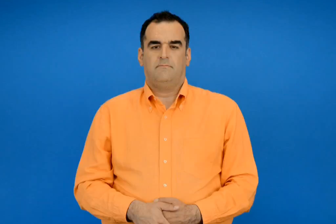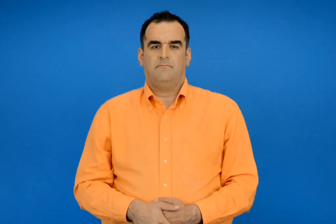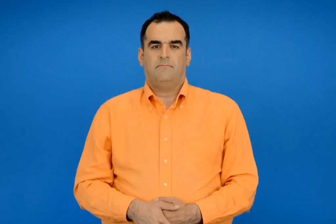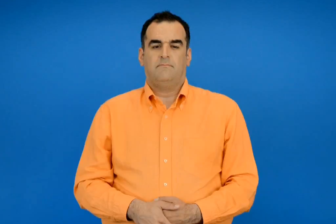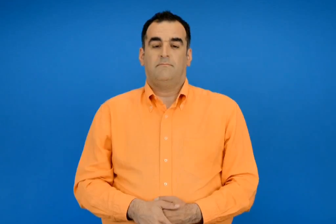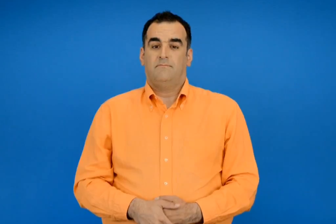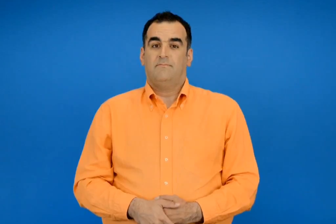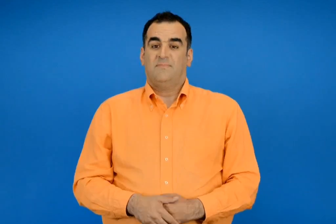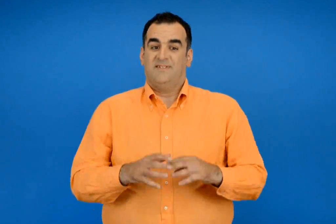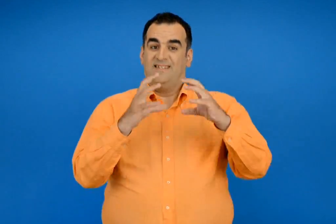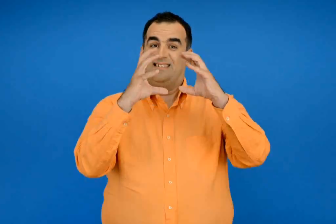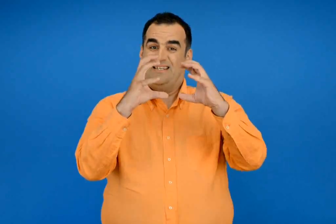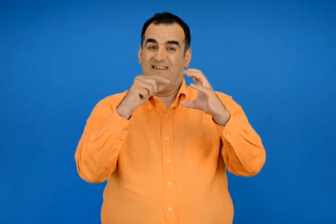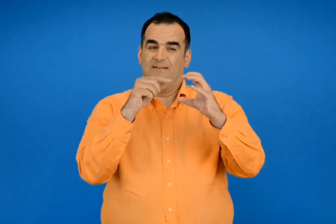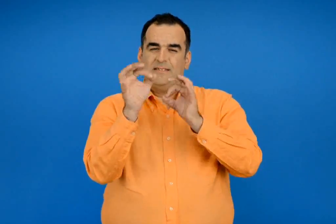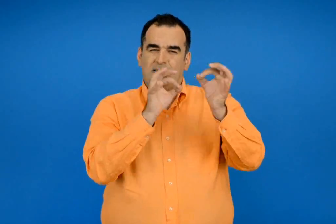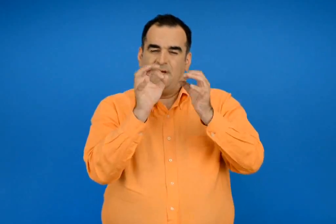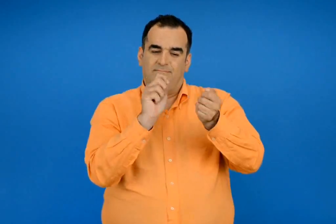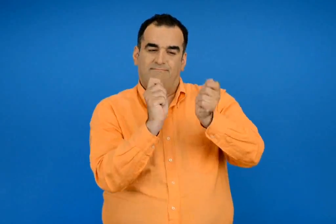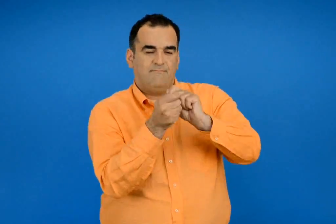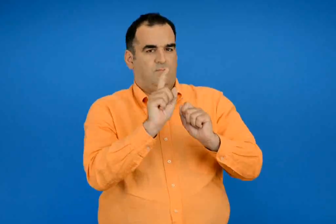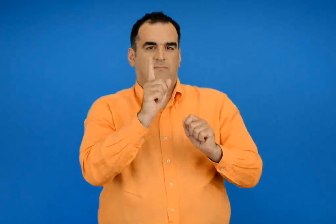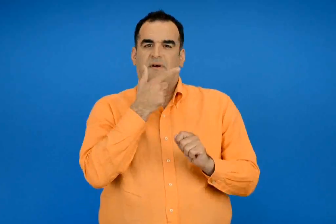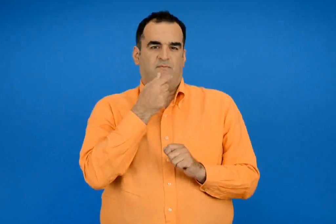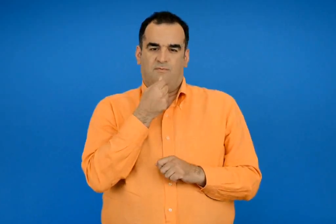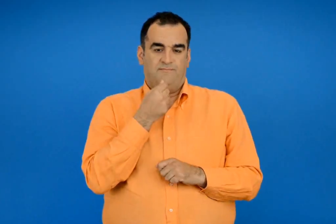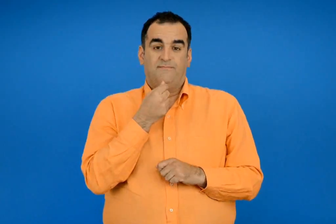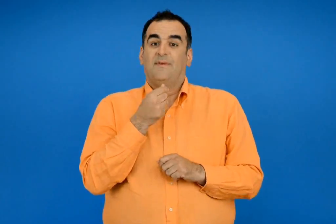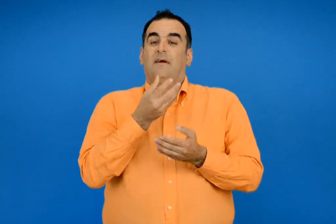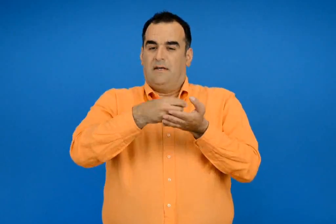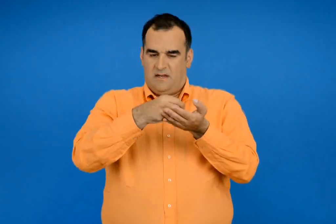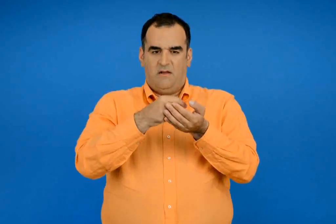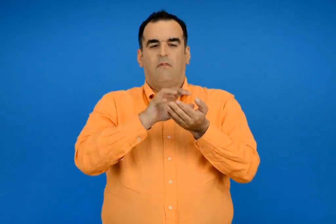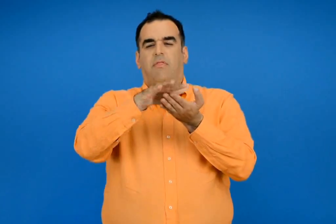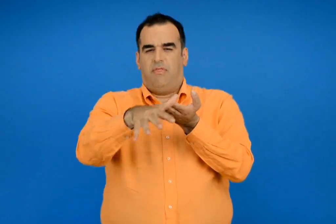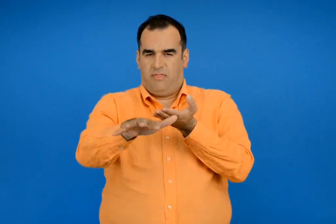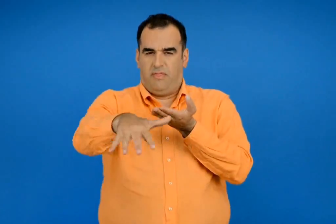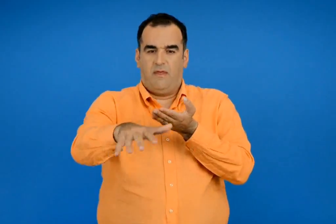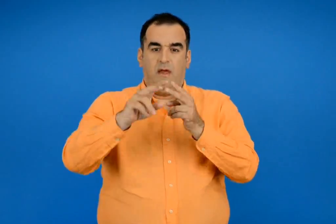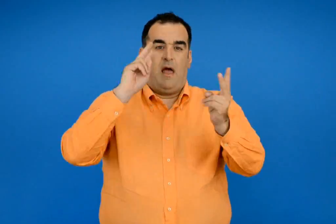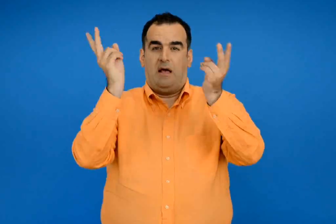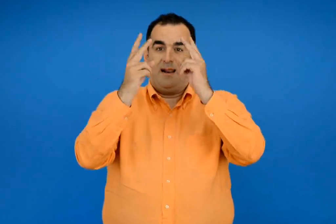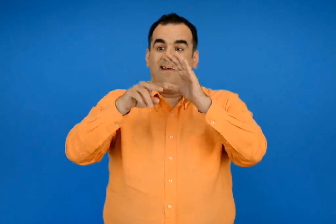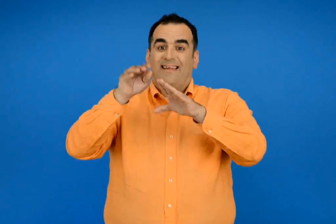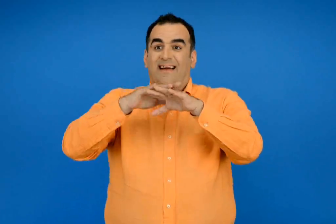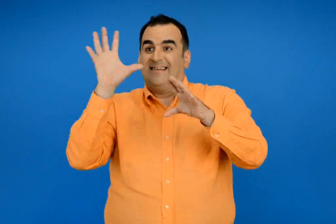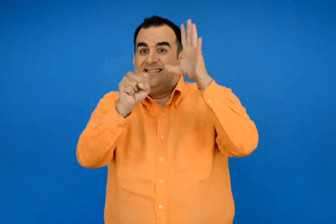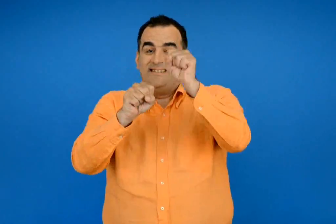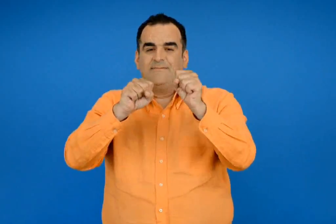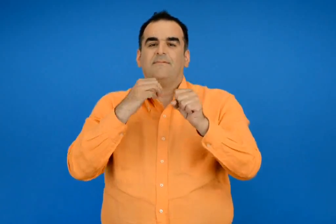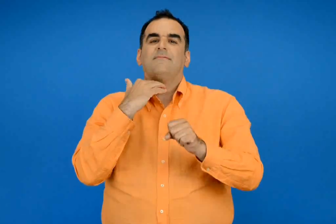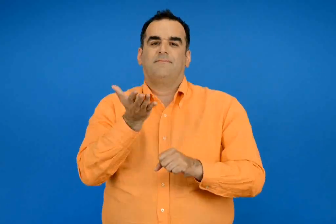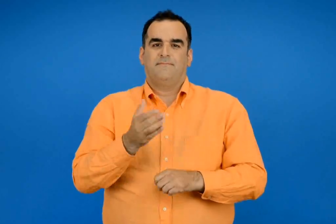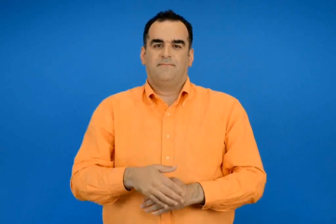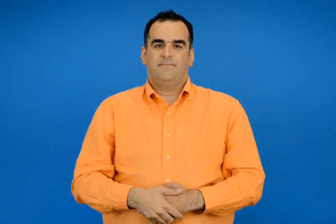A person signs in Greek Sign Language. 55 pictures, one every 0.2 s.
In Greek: τα στερεά δεν αλλάζουν ευκολά σχήμα τα υγρά κυλάνε τα αέρια δεν πιάνονται με τα χεριά
